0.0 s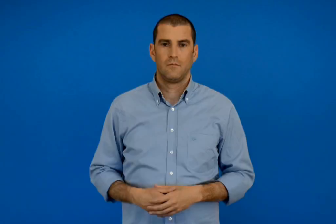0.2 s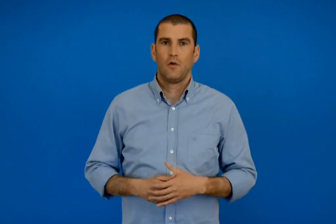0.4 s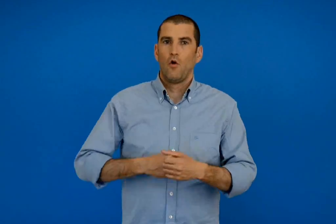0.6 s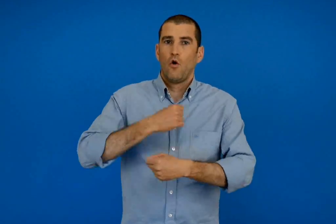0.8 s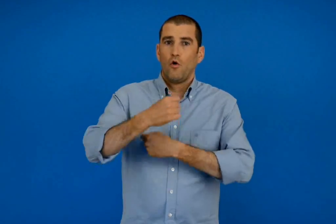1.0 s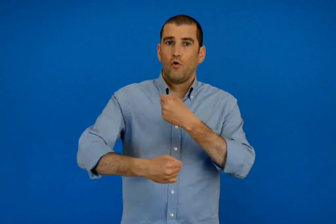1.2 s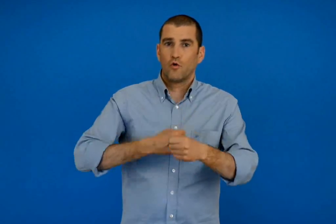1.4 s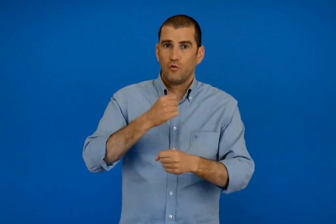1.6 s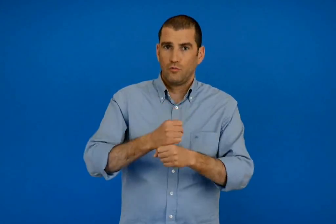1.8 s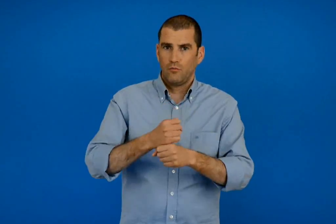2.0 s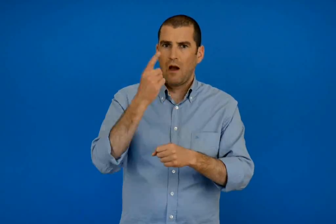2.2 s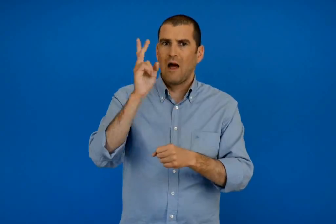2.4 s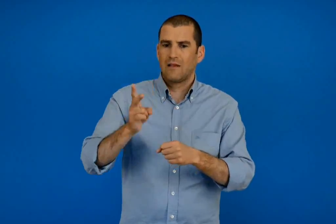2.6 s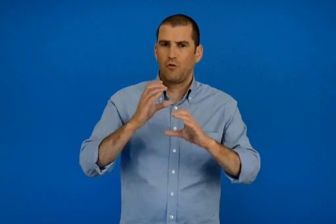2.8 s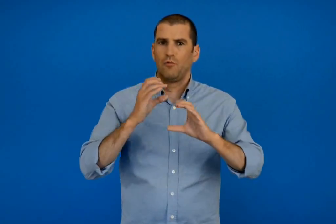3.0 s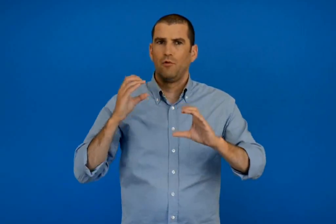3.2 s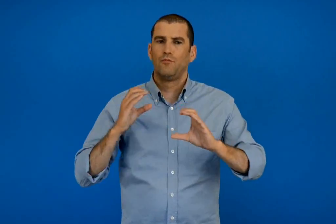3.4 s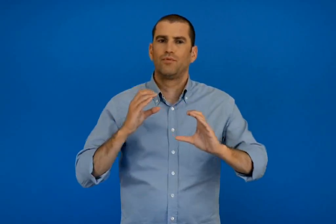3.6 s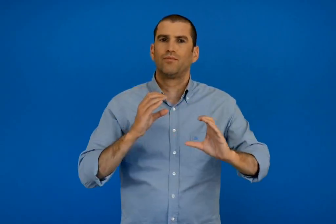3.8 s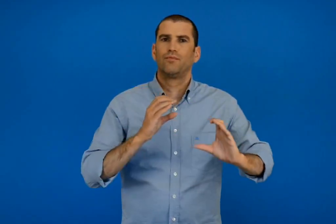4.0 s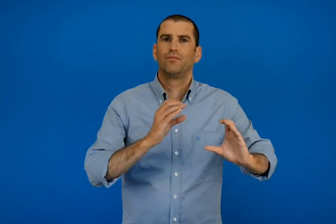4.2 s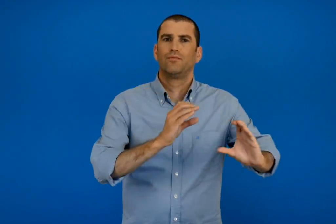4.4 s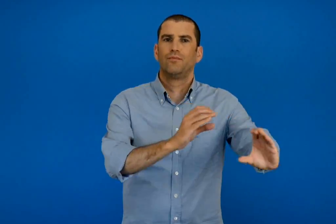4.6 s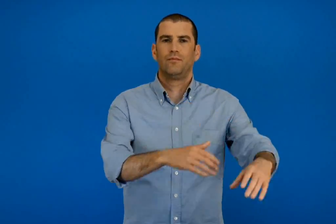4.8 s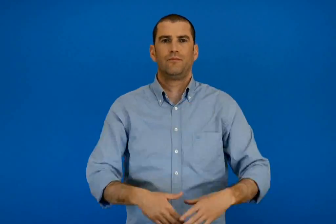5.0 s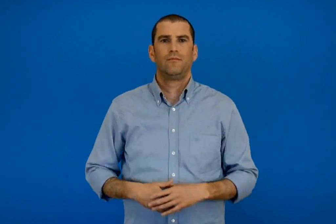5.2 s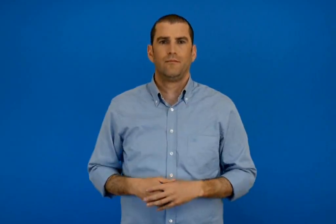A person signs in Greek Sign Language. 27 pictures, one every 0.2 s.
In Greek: ο χρόνος ένα τρένο που περνά
